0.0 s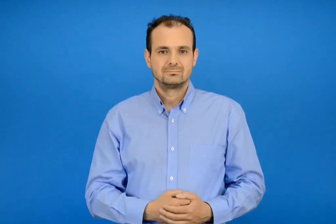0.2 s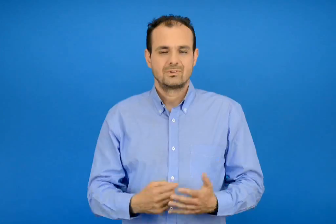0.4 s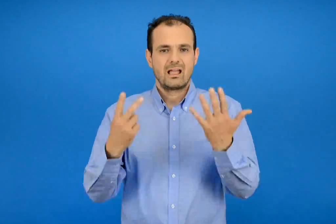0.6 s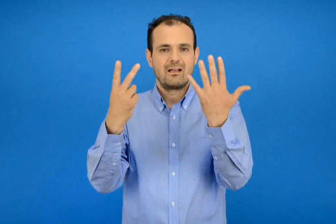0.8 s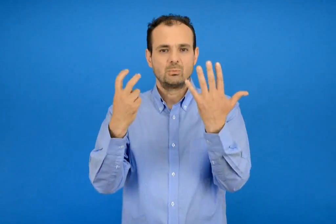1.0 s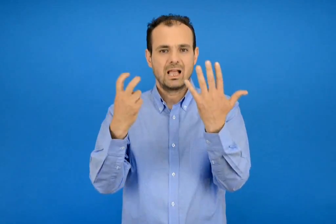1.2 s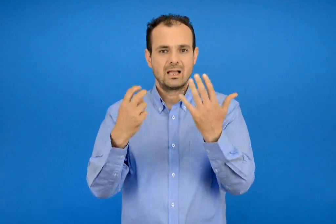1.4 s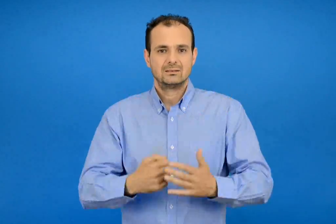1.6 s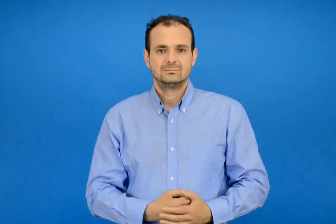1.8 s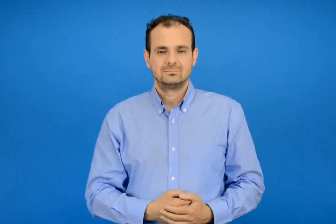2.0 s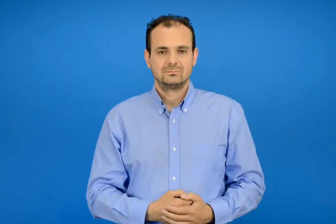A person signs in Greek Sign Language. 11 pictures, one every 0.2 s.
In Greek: εβδομήντα
